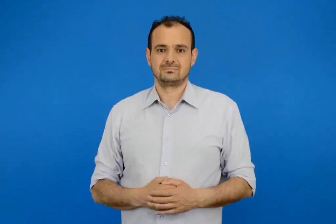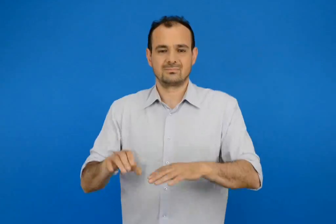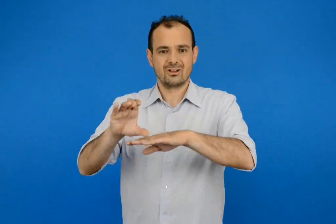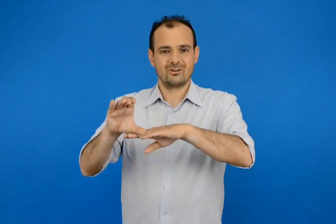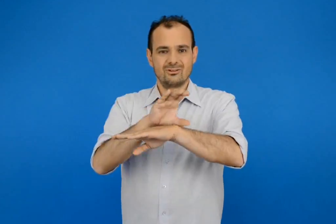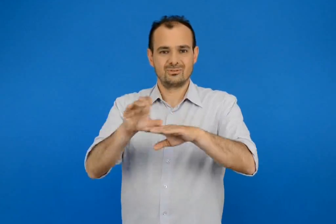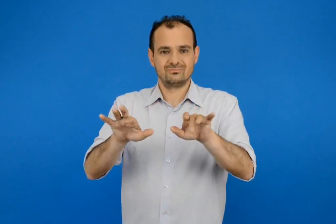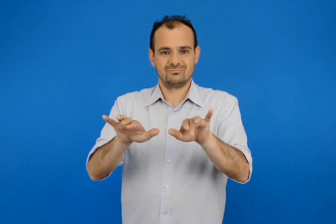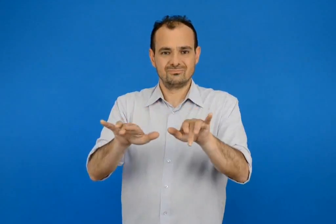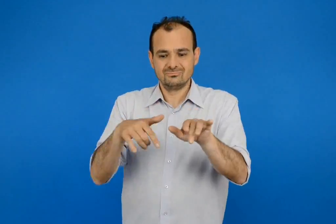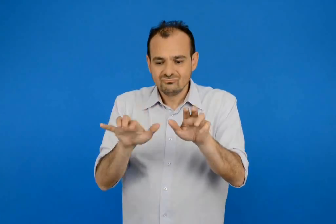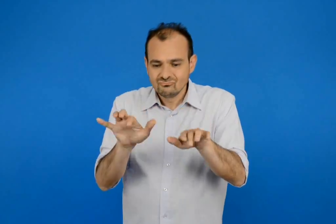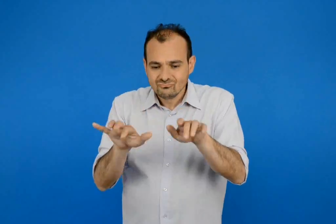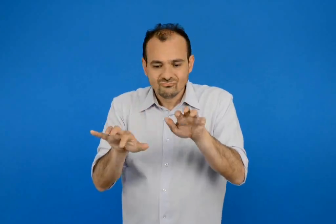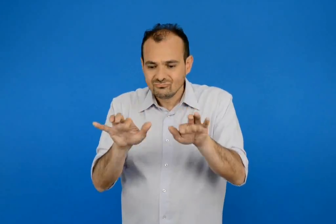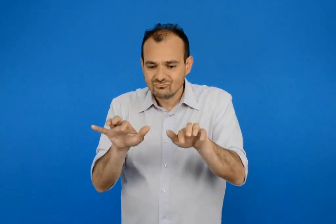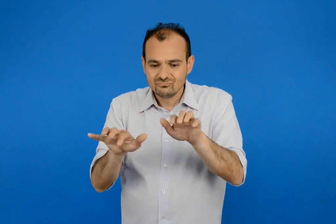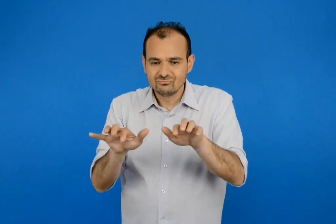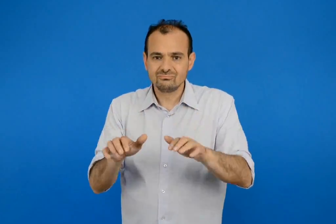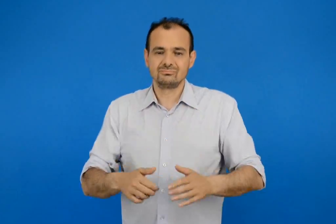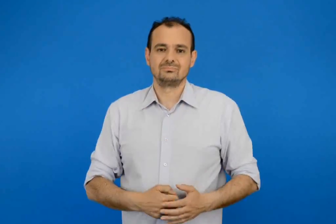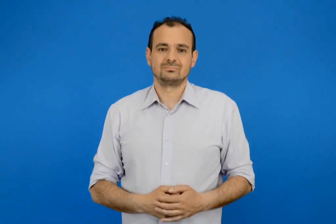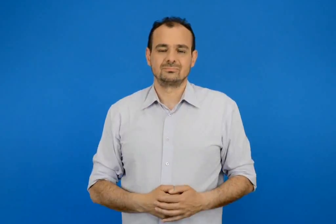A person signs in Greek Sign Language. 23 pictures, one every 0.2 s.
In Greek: να παίζω στον υπολογιστή μου
